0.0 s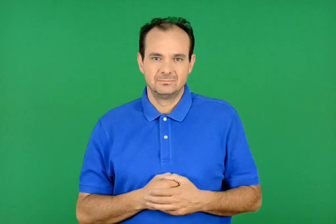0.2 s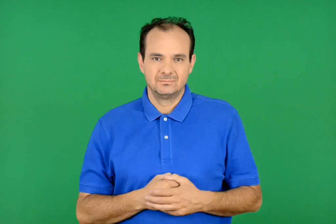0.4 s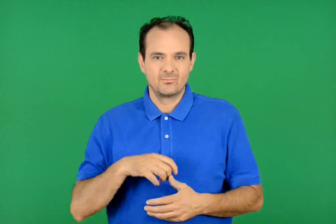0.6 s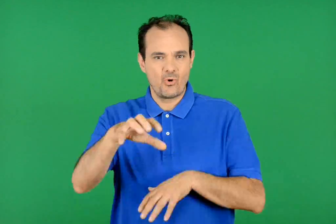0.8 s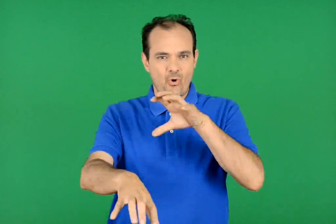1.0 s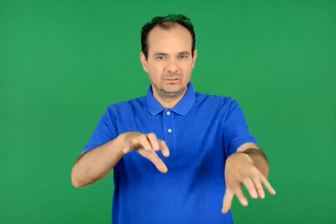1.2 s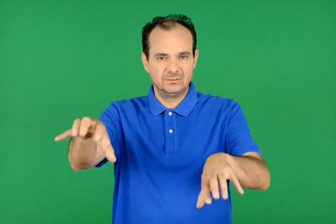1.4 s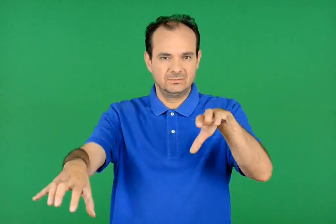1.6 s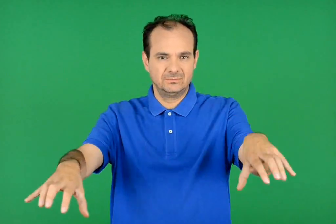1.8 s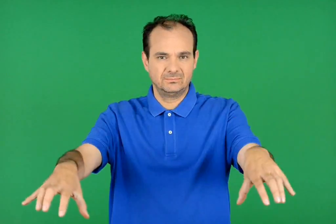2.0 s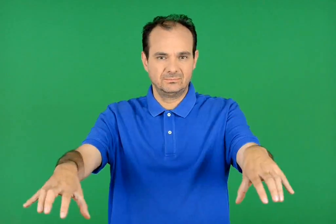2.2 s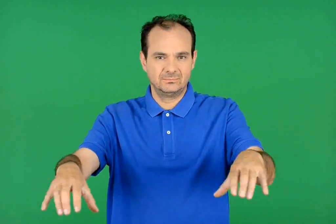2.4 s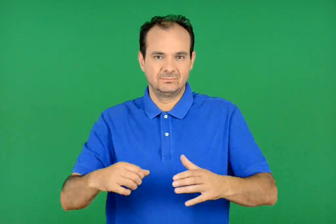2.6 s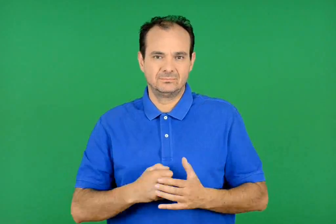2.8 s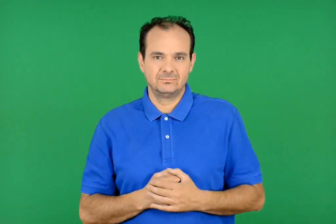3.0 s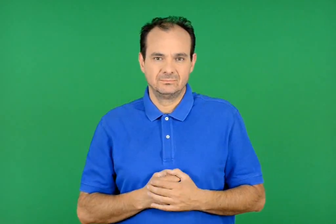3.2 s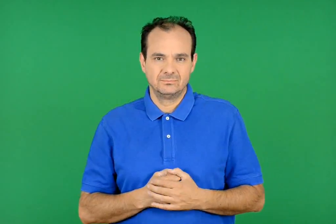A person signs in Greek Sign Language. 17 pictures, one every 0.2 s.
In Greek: χώροι
